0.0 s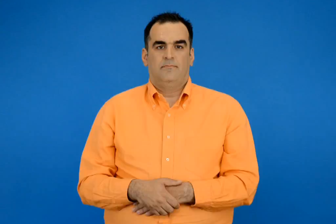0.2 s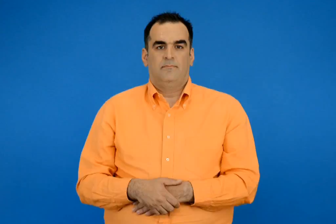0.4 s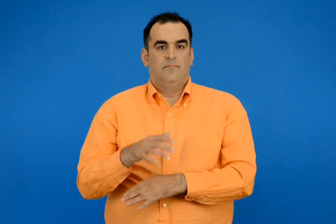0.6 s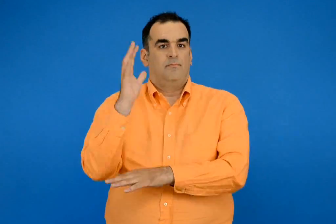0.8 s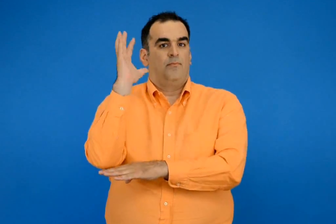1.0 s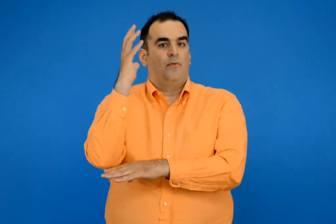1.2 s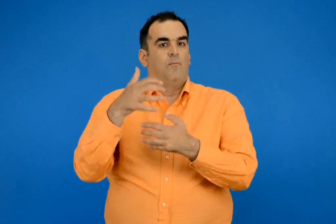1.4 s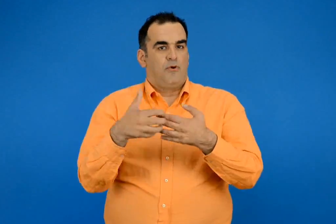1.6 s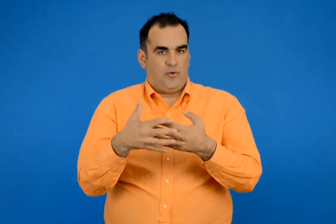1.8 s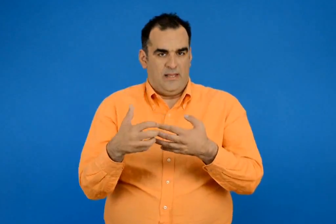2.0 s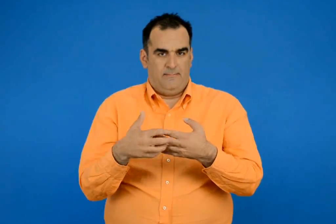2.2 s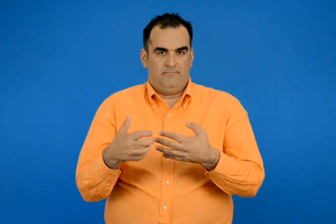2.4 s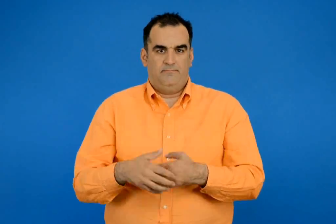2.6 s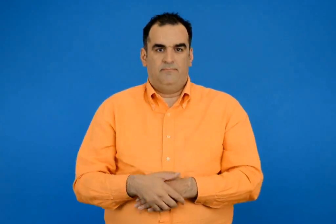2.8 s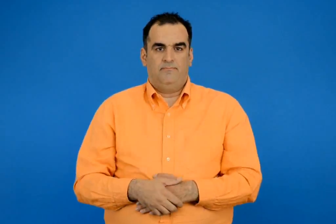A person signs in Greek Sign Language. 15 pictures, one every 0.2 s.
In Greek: πορτοκαλιά
